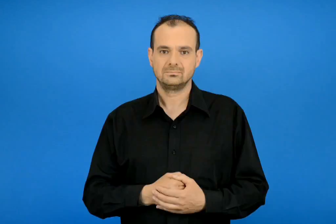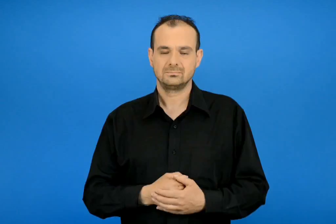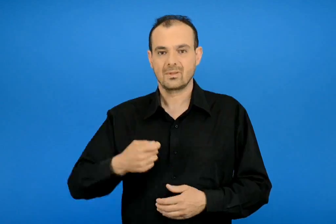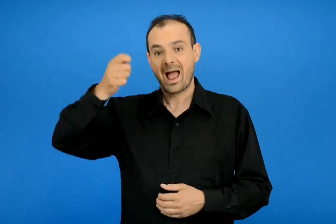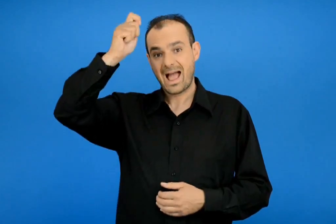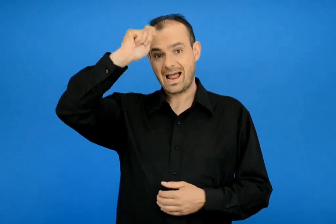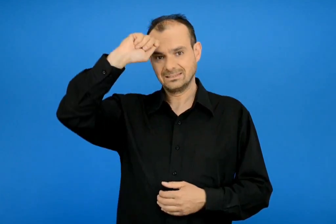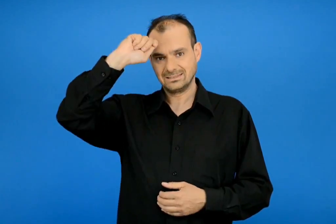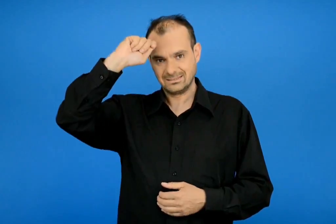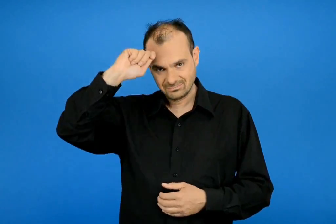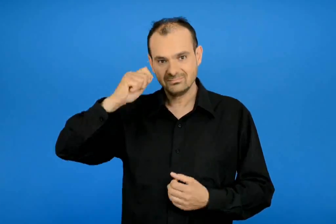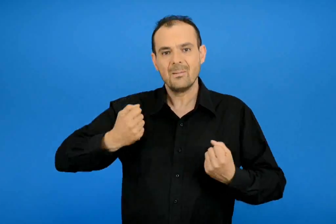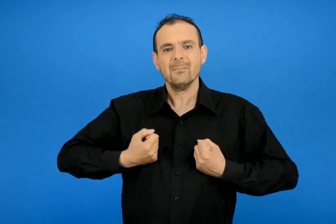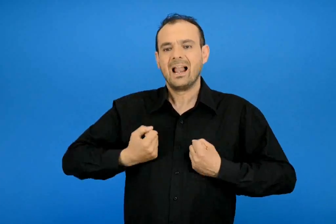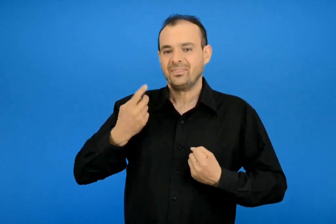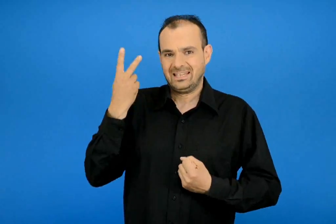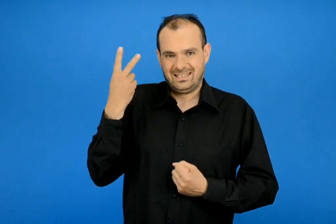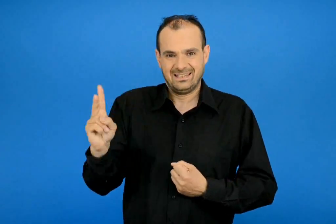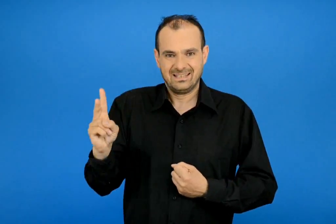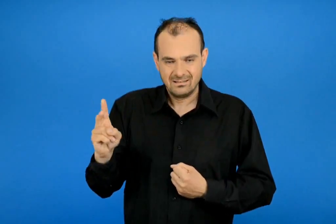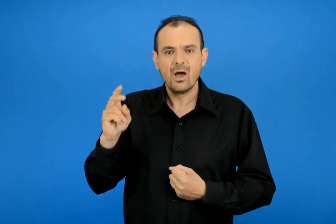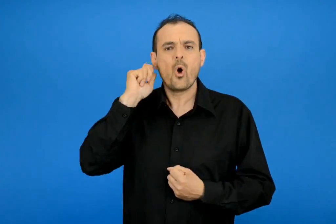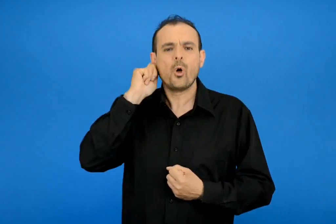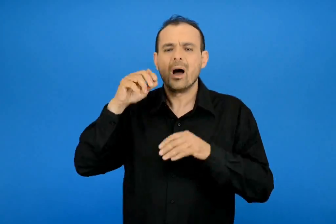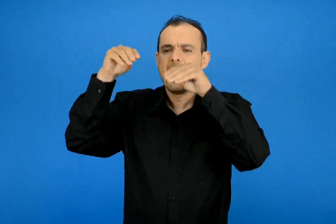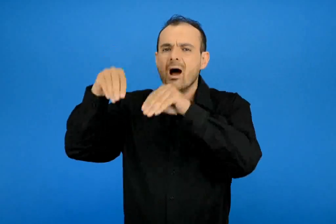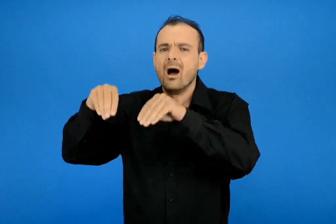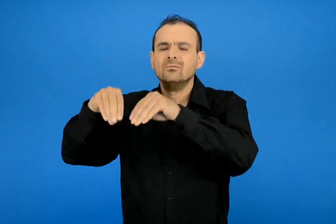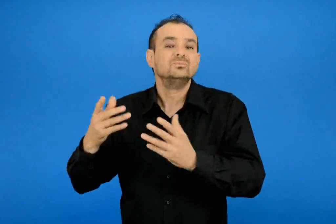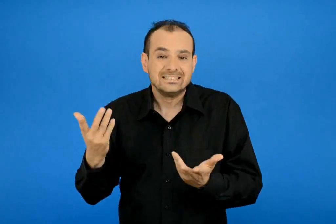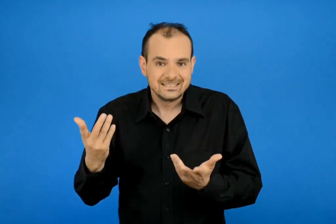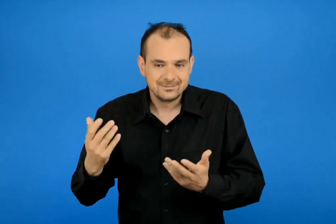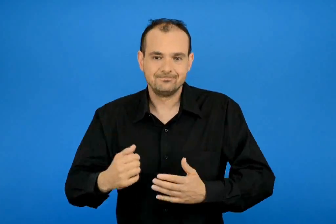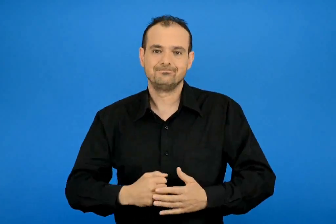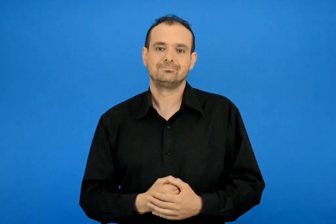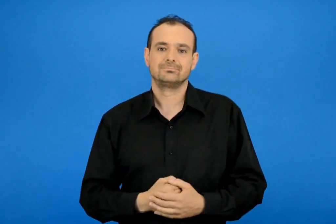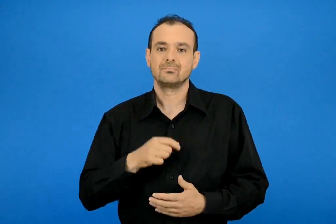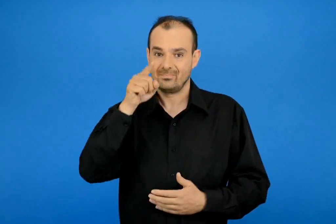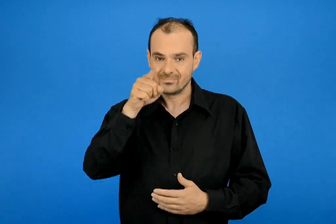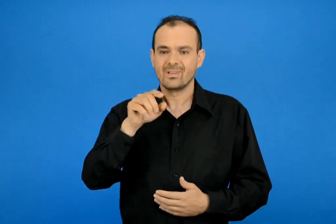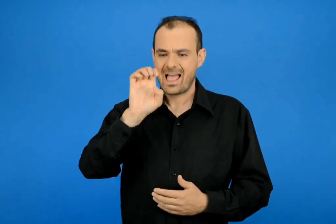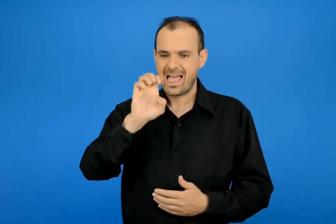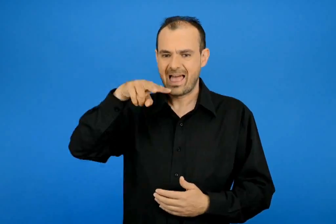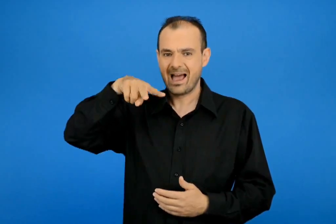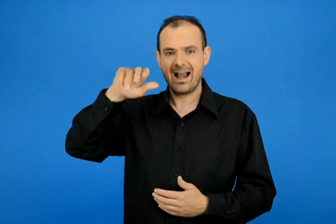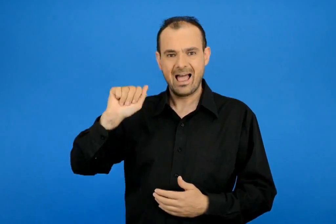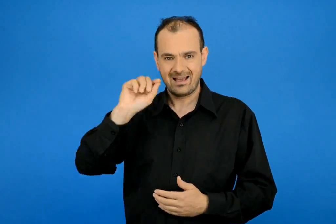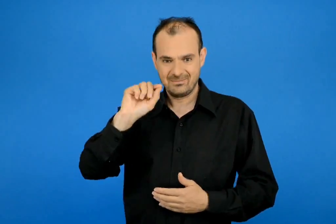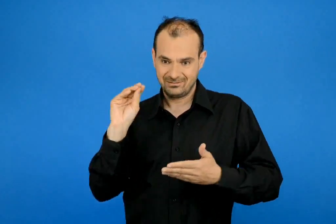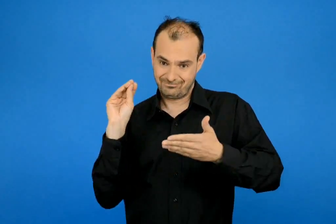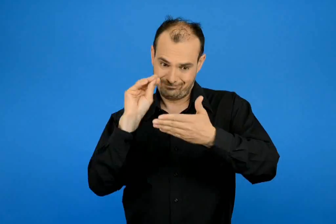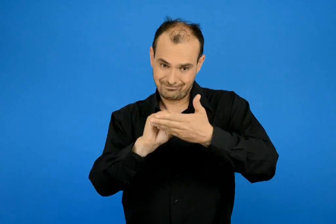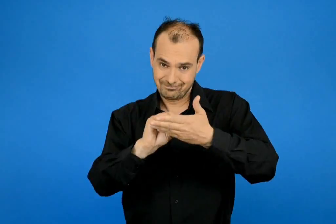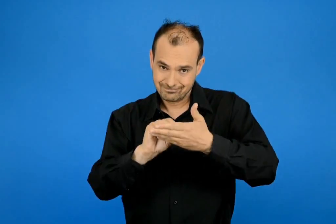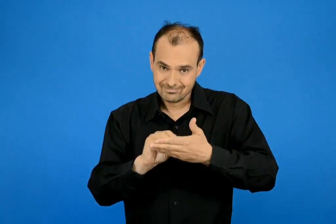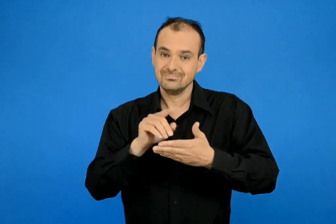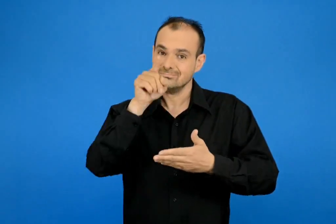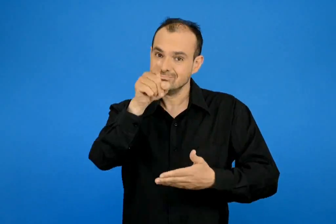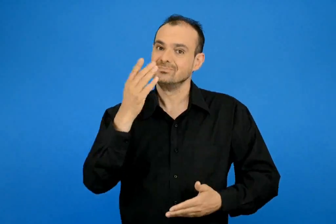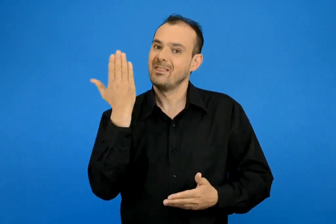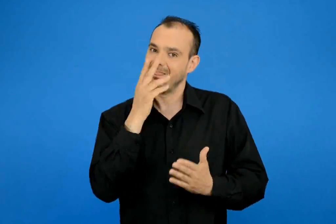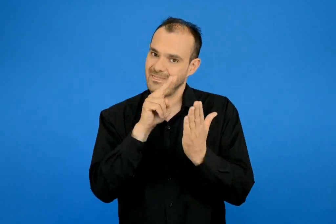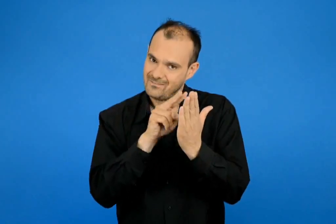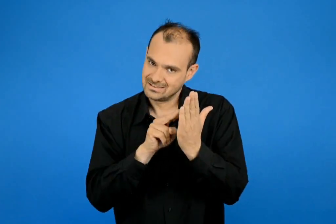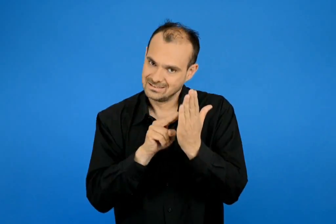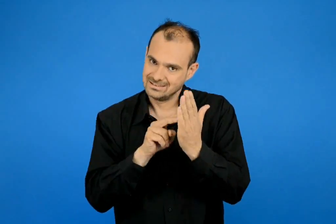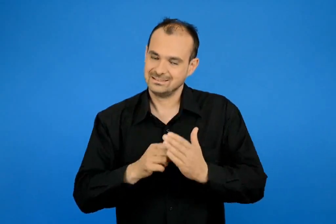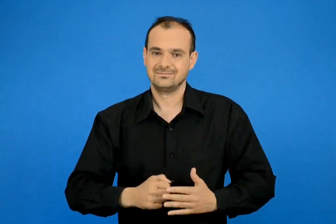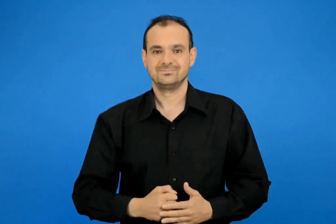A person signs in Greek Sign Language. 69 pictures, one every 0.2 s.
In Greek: τι όνομα έδωσε ο άρης στο παιχνίδι του ; συμπλήρωσε το έλα και διάβασε
